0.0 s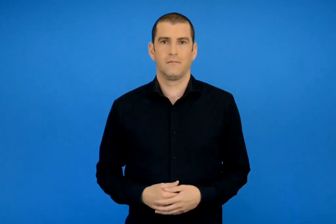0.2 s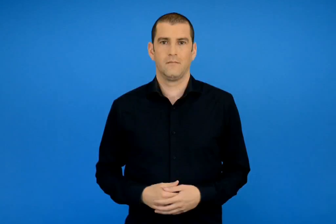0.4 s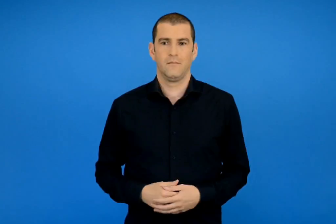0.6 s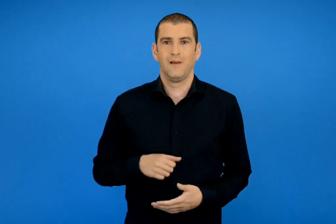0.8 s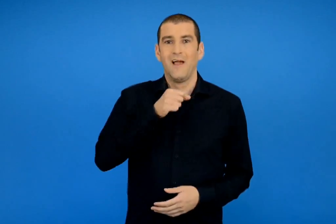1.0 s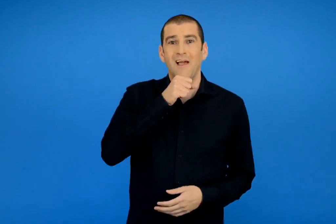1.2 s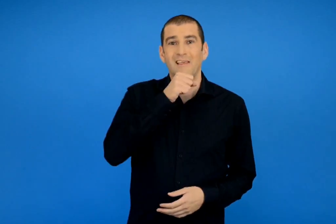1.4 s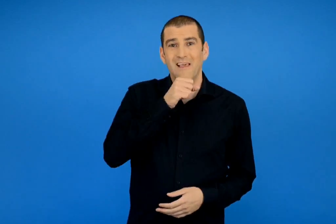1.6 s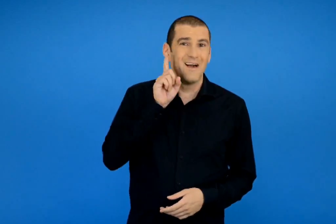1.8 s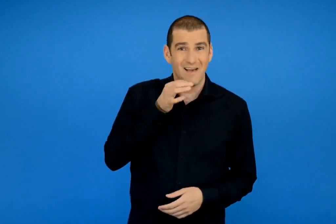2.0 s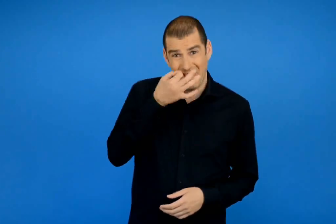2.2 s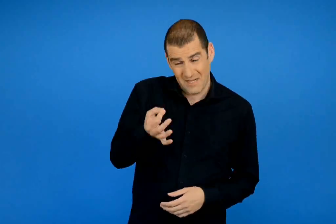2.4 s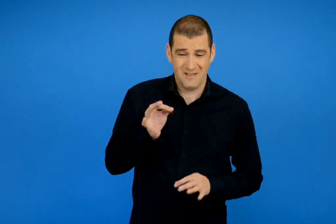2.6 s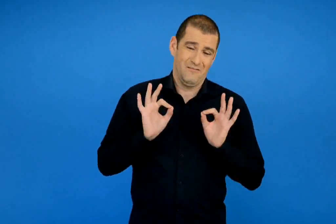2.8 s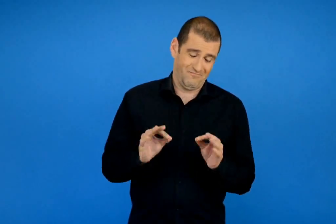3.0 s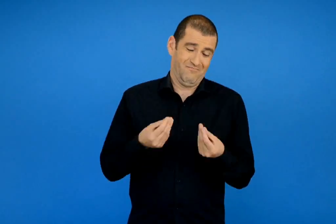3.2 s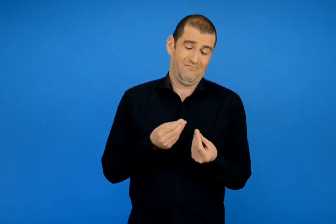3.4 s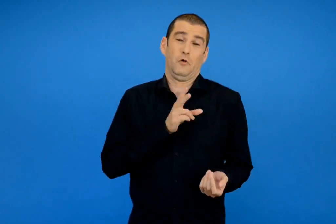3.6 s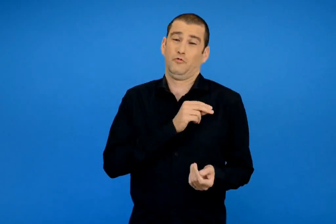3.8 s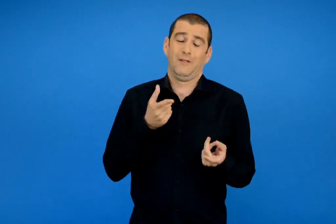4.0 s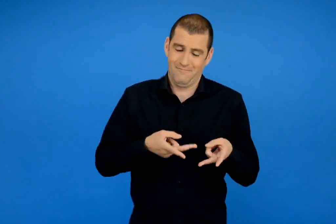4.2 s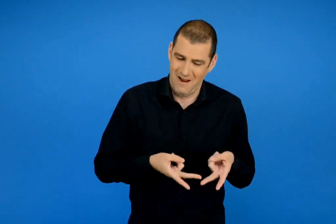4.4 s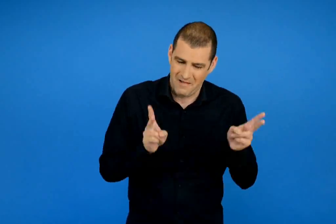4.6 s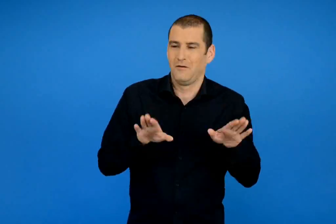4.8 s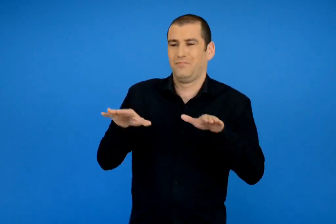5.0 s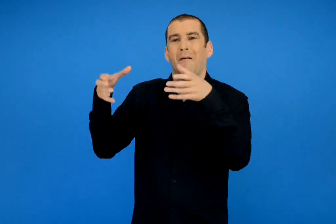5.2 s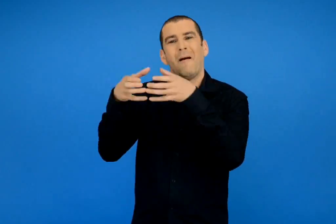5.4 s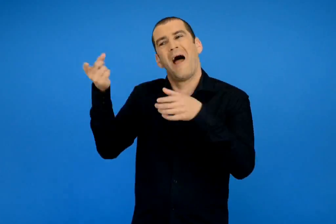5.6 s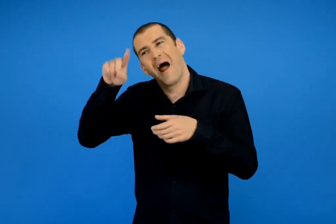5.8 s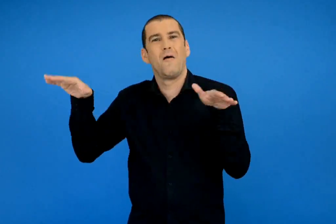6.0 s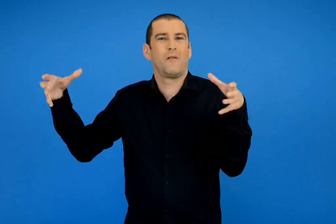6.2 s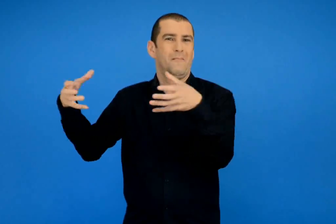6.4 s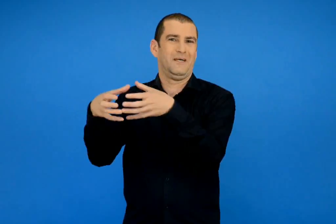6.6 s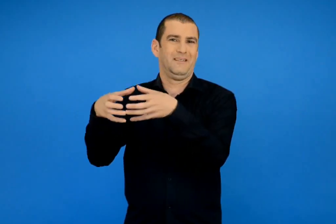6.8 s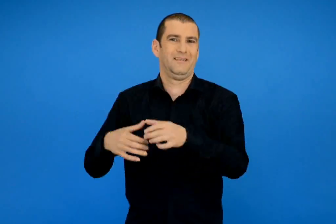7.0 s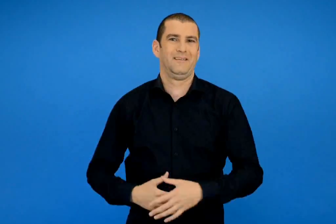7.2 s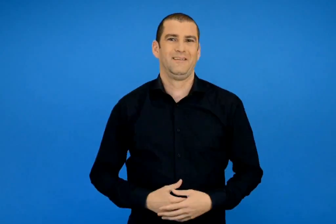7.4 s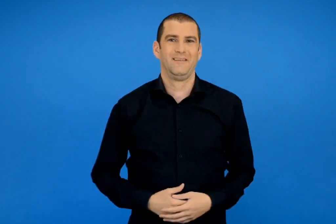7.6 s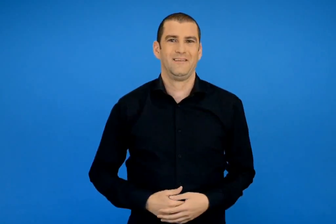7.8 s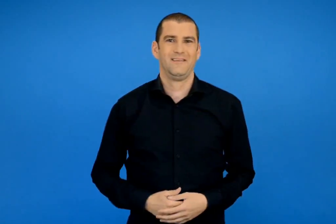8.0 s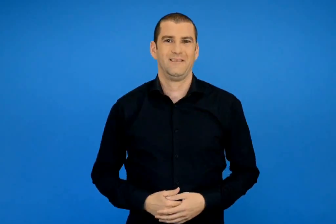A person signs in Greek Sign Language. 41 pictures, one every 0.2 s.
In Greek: το καλύτερο θα ήταν να το αφήσουμε ελεύθερο να πάει να βρει τους συντρόφους του είπε η γιαγιά
